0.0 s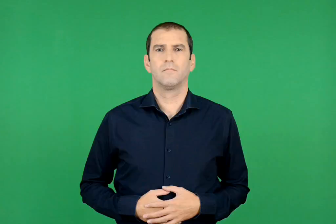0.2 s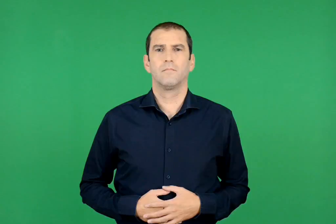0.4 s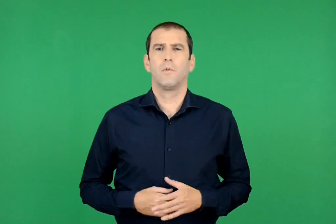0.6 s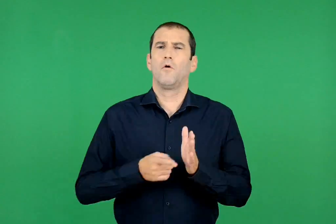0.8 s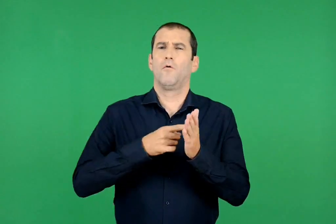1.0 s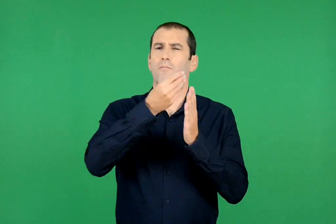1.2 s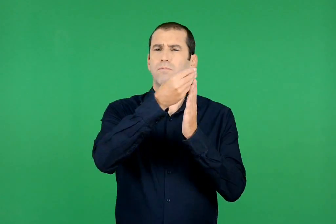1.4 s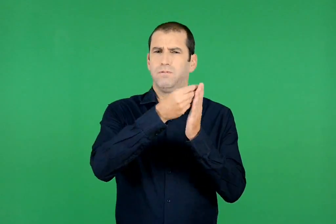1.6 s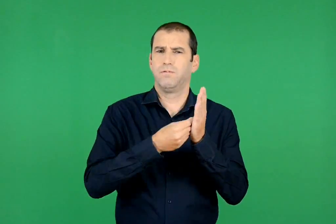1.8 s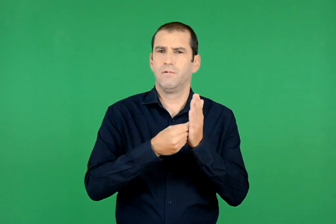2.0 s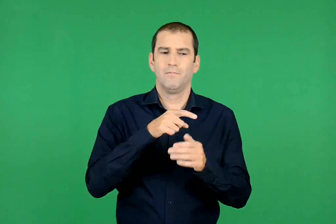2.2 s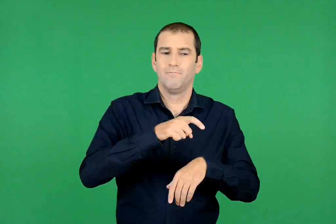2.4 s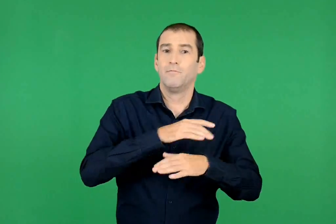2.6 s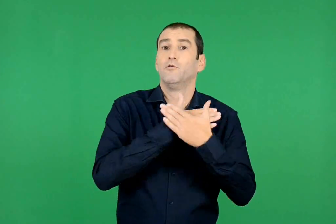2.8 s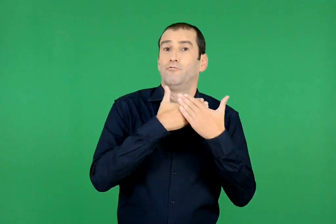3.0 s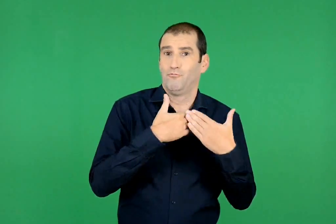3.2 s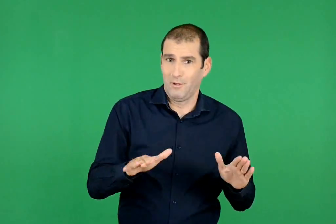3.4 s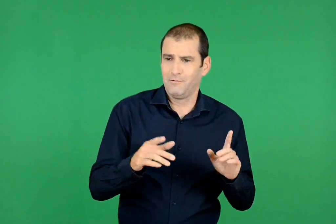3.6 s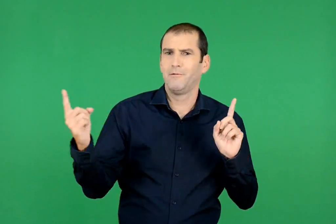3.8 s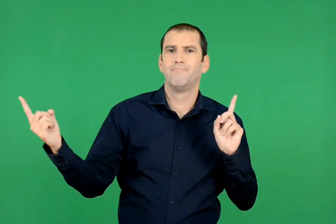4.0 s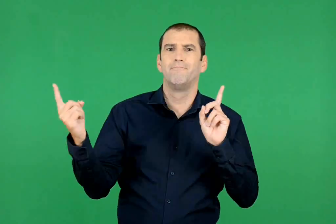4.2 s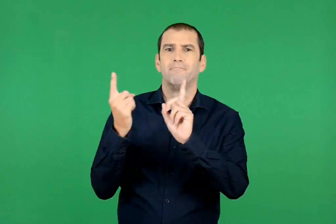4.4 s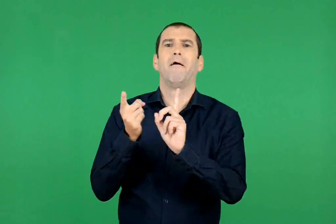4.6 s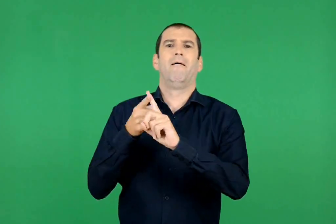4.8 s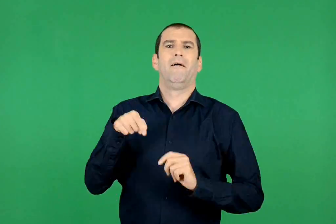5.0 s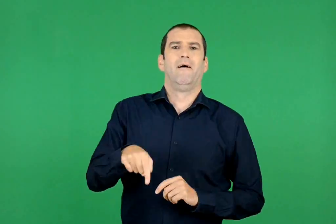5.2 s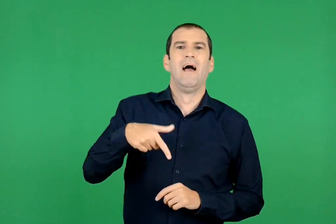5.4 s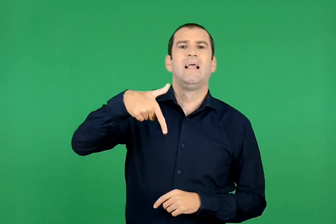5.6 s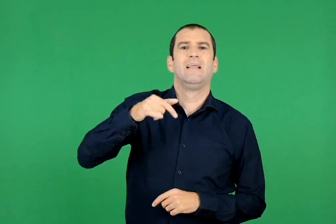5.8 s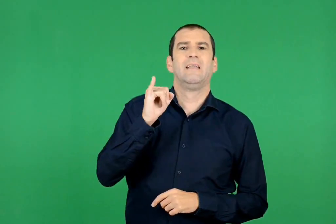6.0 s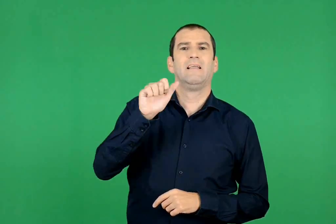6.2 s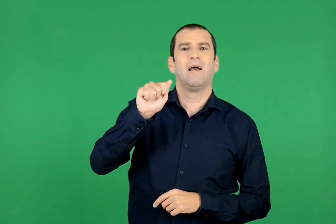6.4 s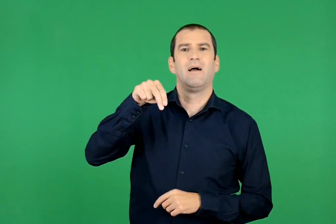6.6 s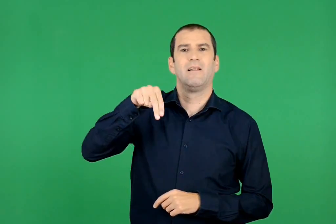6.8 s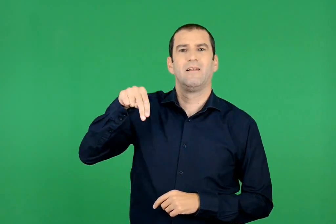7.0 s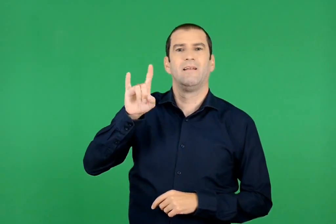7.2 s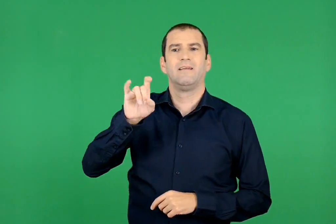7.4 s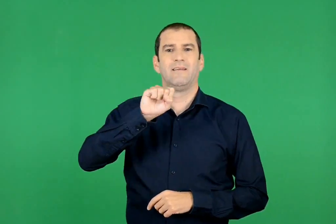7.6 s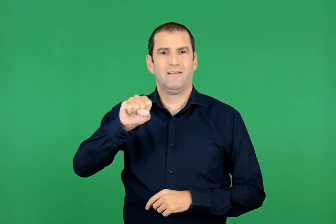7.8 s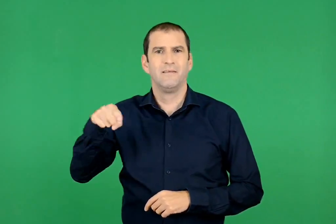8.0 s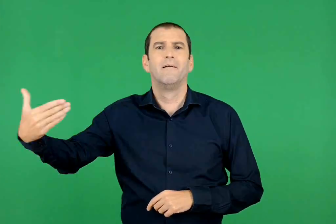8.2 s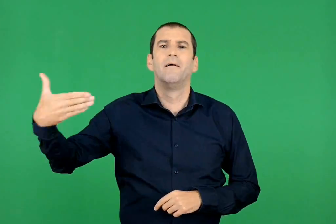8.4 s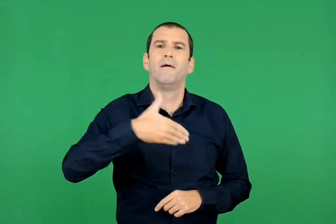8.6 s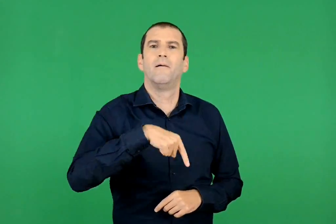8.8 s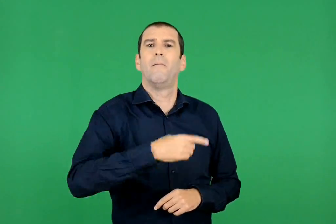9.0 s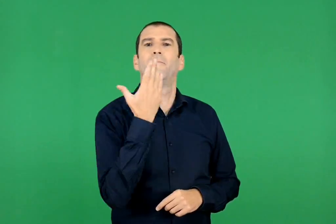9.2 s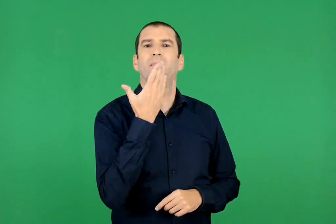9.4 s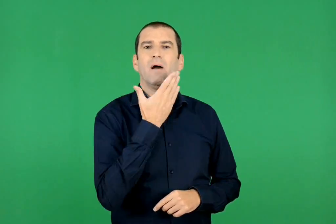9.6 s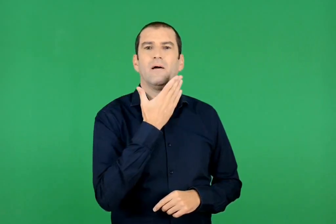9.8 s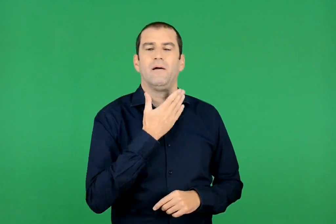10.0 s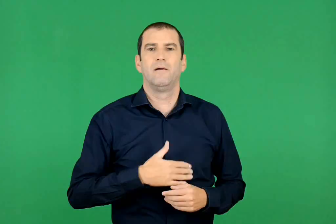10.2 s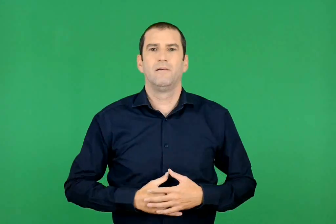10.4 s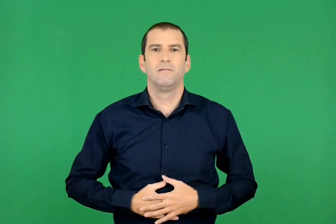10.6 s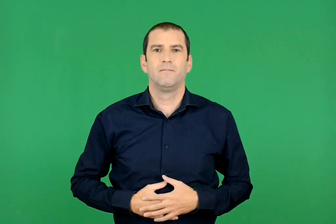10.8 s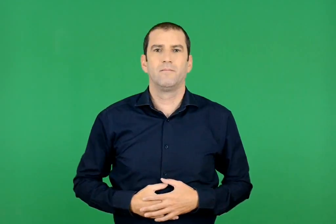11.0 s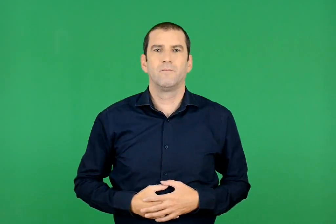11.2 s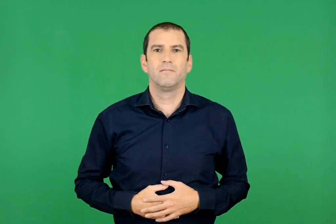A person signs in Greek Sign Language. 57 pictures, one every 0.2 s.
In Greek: πολλές φορές , σα σχολνούσε , συναντούσε το γιάννη , που πήγαινε για μάθημα
